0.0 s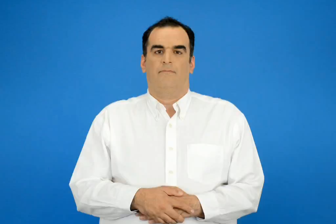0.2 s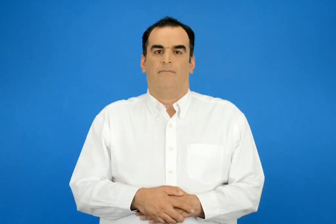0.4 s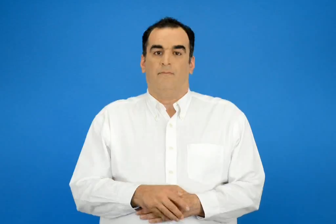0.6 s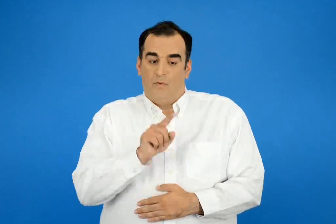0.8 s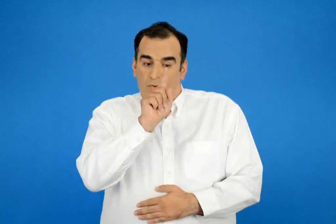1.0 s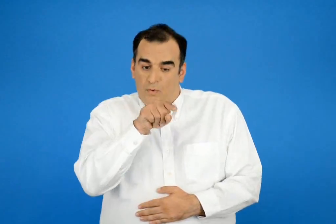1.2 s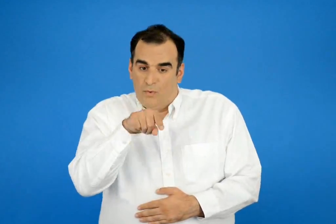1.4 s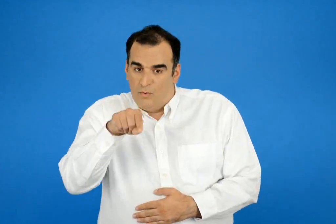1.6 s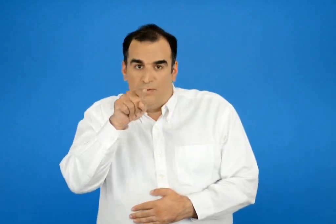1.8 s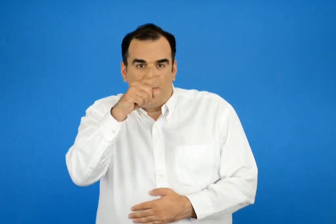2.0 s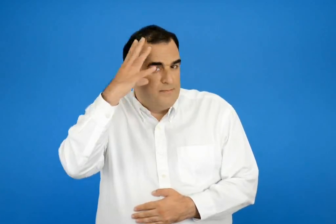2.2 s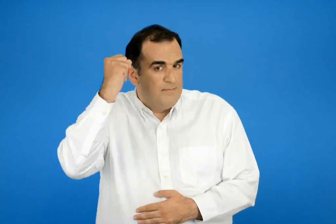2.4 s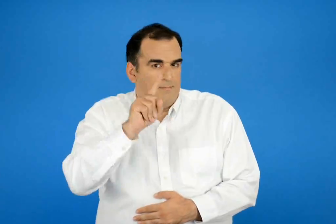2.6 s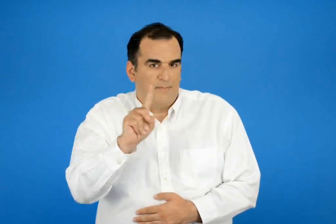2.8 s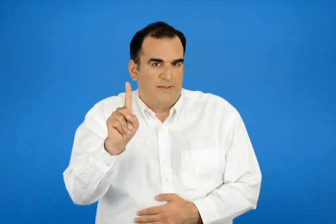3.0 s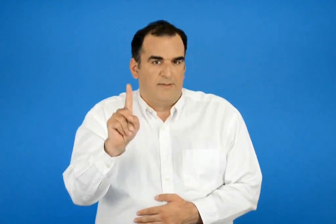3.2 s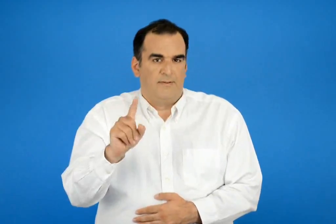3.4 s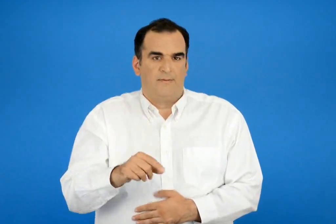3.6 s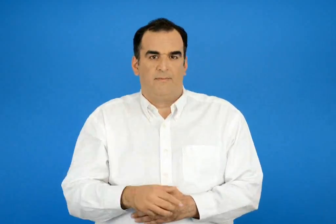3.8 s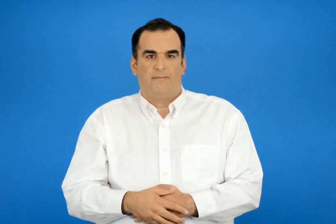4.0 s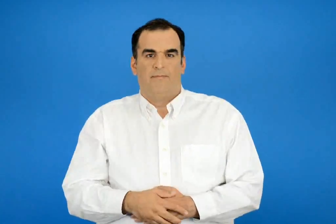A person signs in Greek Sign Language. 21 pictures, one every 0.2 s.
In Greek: μην ξεχάσεις τους τόνους
